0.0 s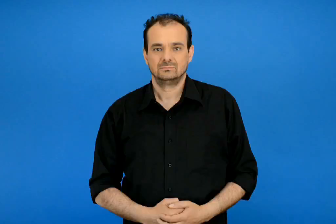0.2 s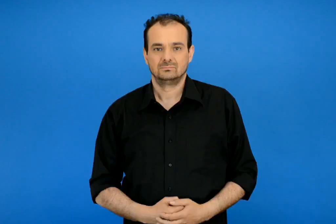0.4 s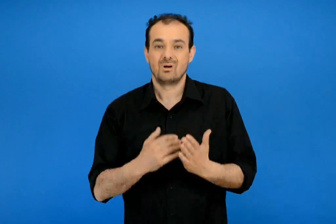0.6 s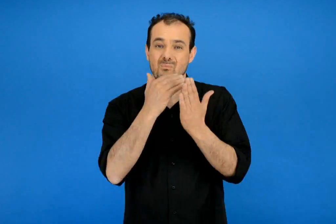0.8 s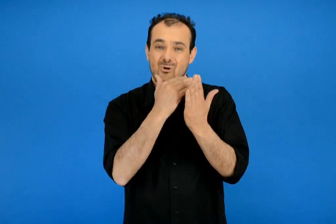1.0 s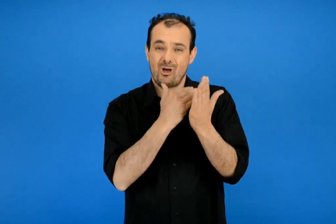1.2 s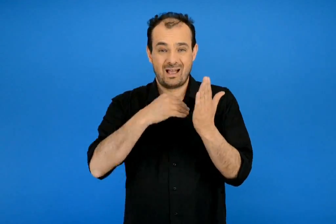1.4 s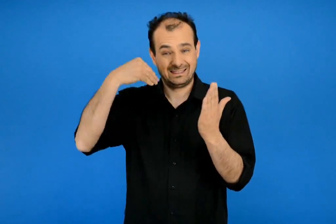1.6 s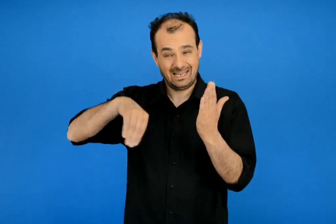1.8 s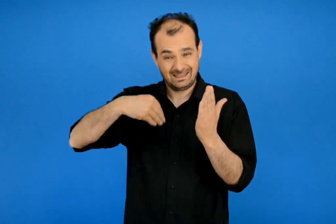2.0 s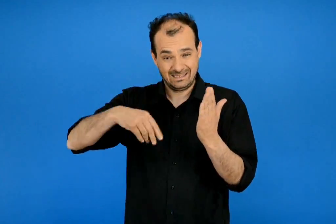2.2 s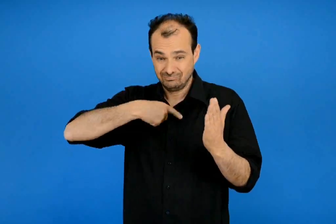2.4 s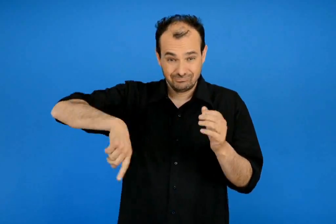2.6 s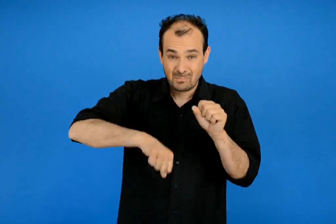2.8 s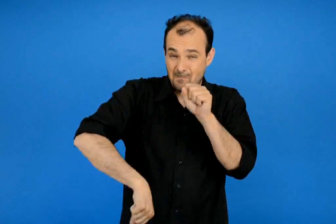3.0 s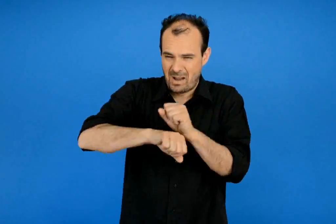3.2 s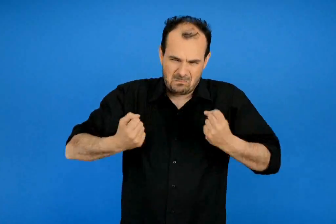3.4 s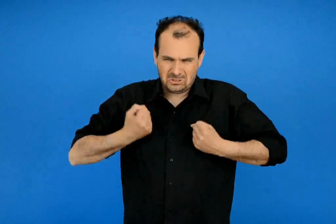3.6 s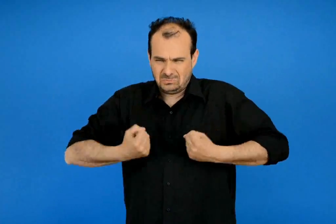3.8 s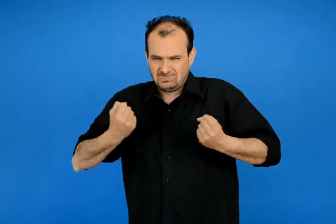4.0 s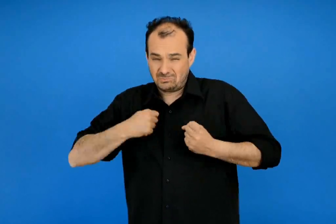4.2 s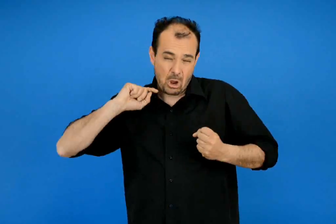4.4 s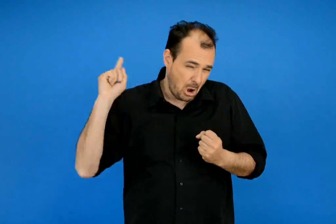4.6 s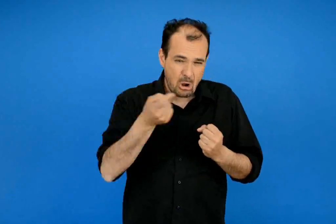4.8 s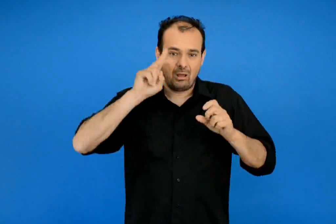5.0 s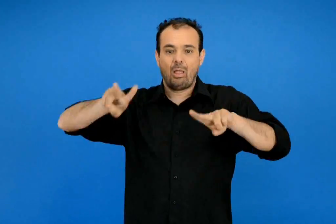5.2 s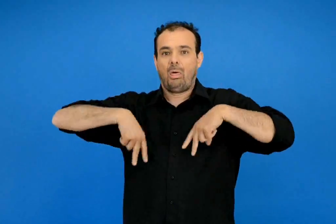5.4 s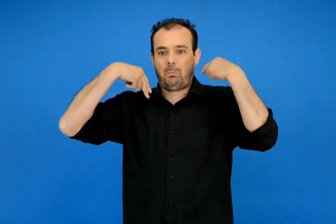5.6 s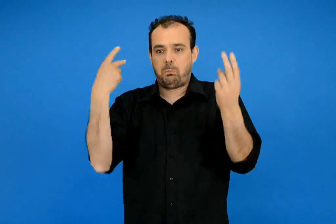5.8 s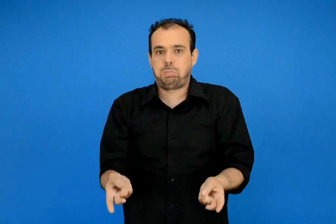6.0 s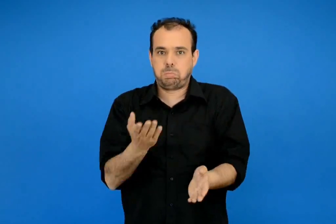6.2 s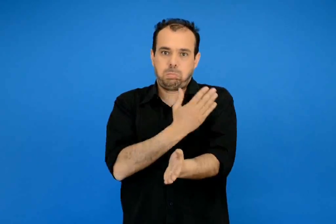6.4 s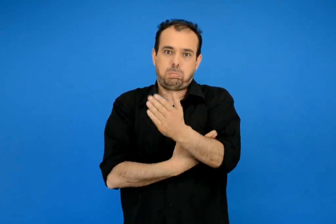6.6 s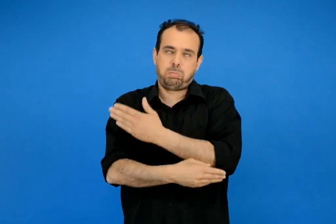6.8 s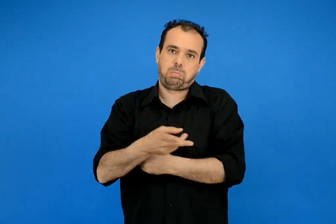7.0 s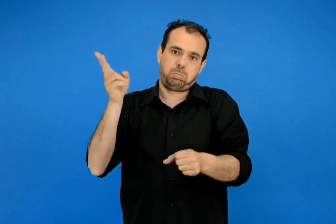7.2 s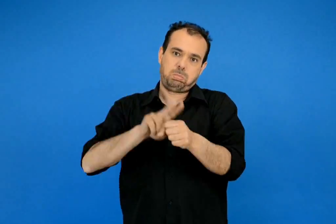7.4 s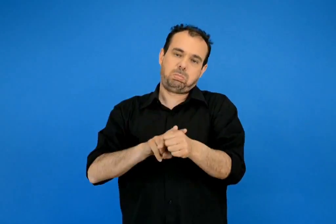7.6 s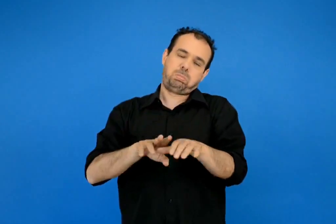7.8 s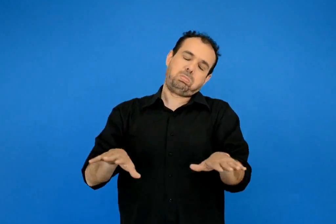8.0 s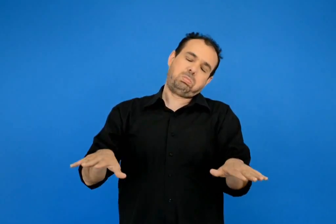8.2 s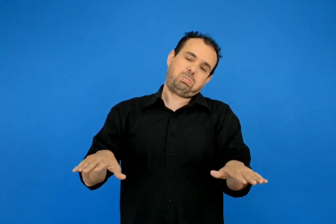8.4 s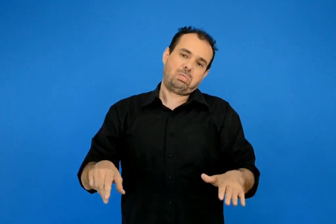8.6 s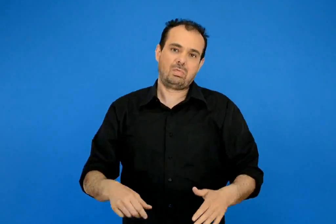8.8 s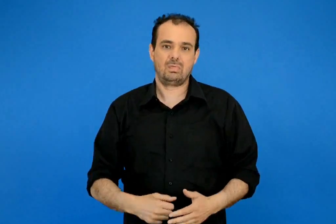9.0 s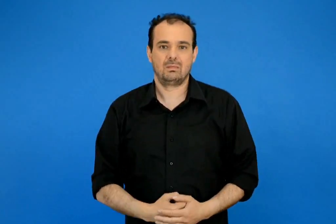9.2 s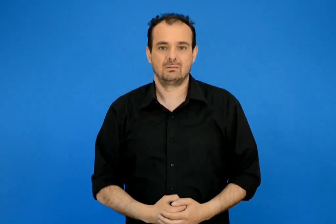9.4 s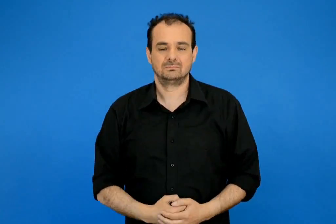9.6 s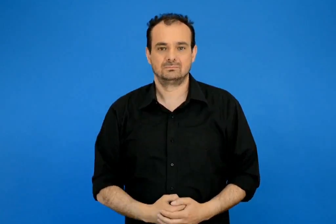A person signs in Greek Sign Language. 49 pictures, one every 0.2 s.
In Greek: πρόγραμμα της τρίτης να παίξω μπάλα ώσπου να πέσουμε όλοι χάμω ψόφιοι από την κούραση
